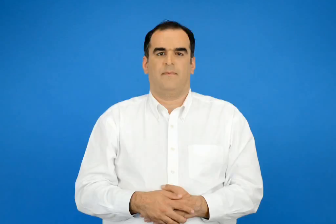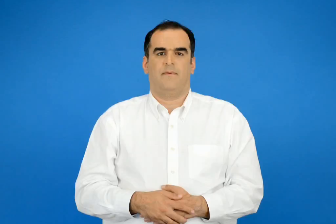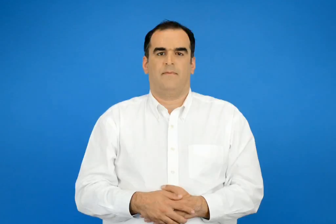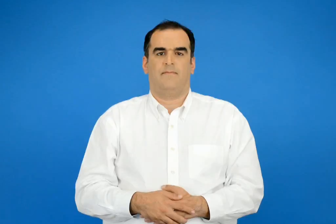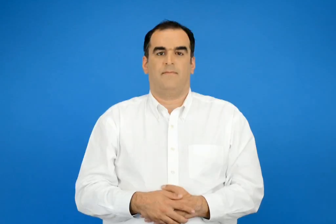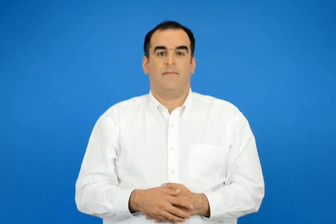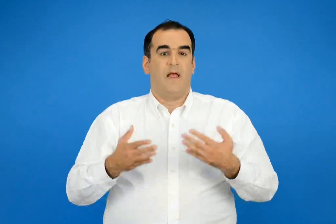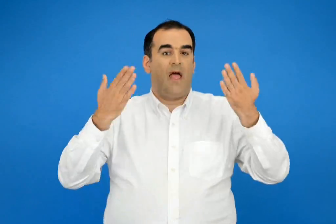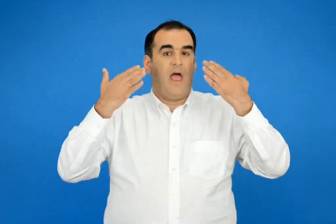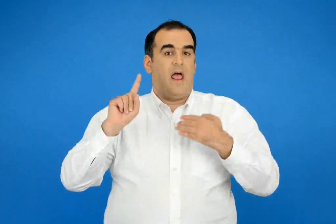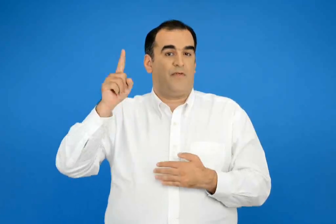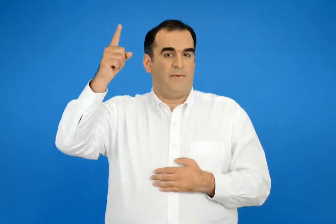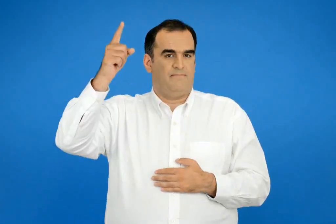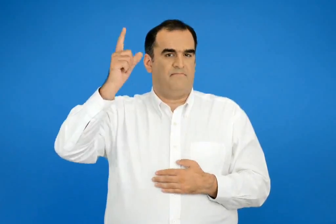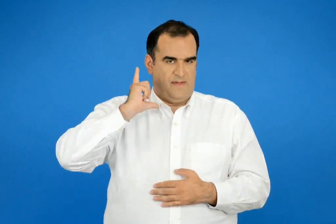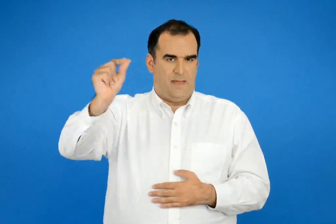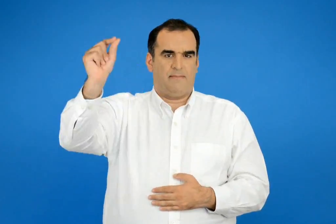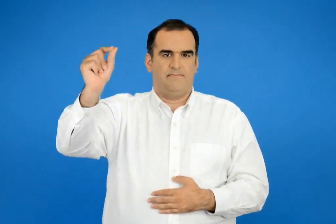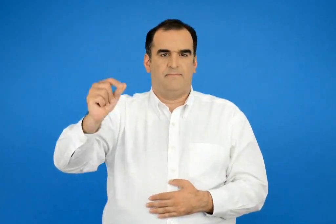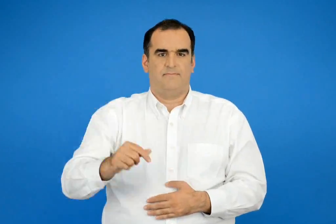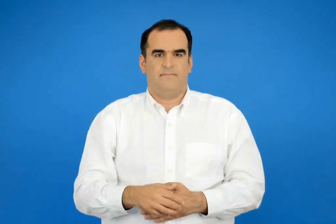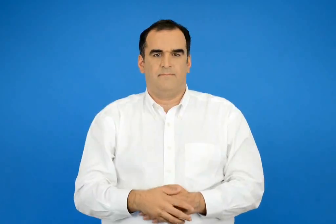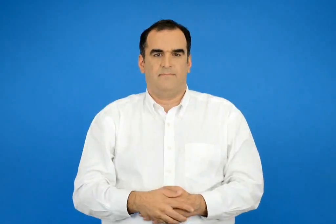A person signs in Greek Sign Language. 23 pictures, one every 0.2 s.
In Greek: θα πάμε εκδρομή
